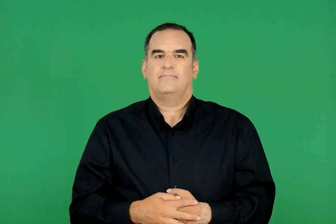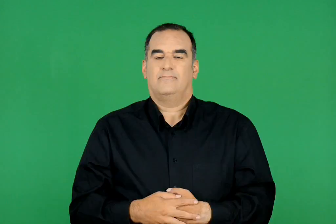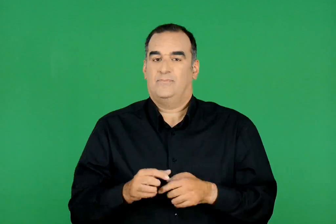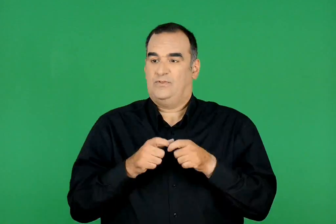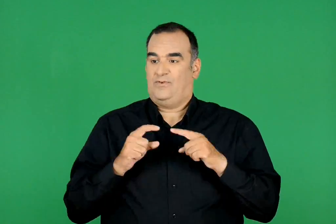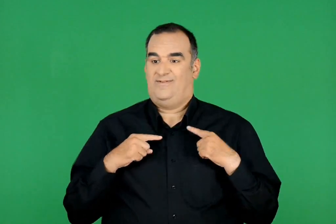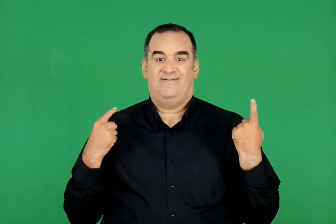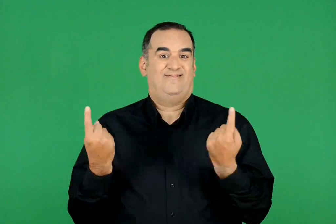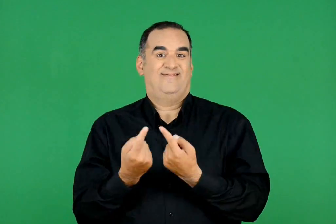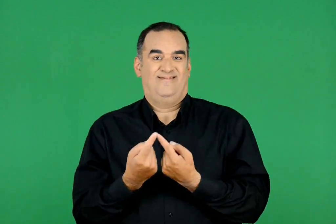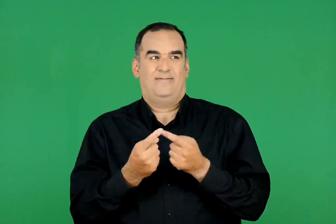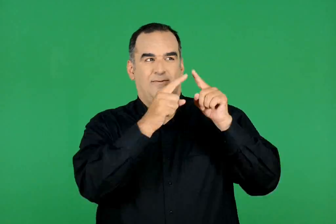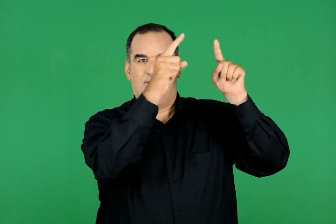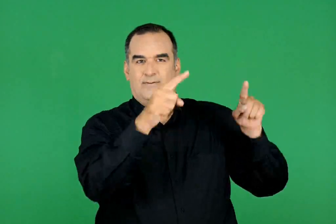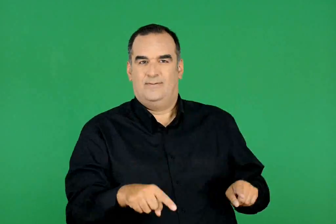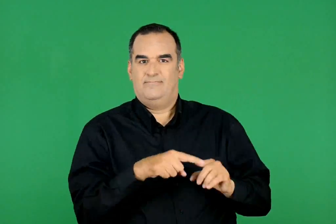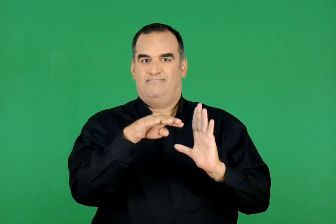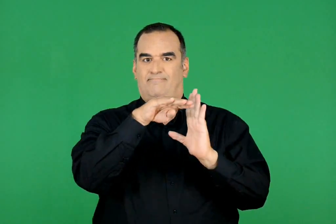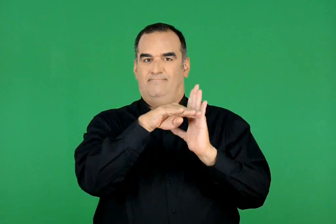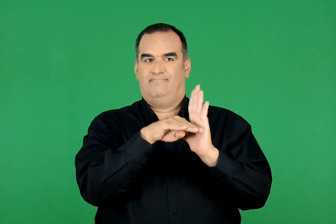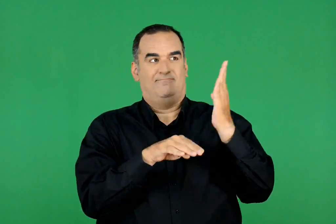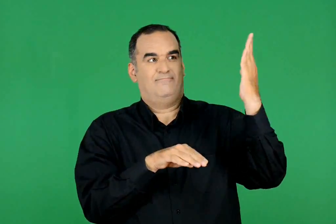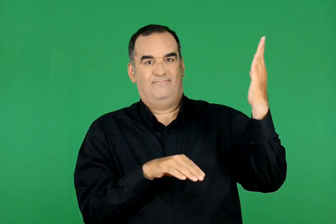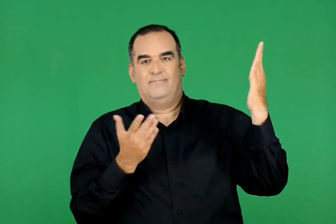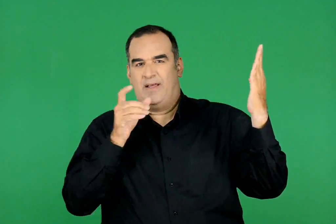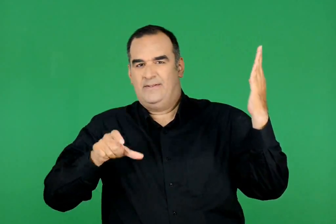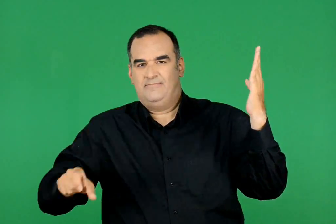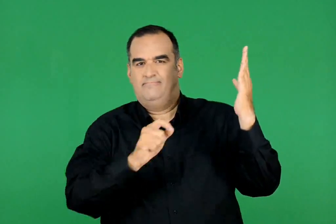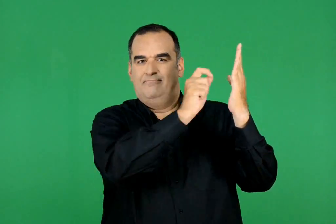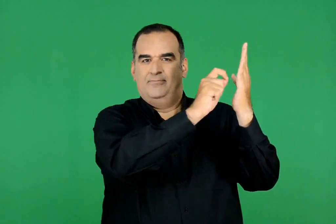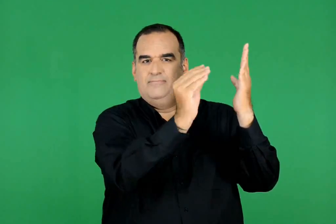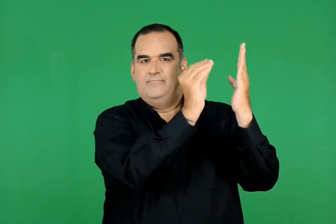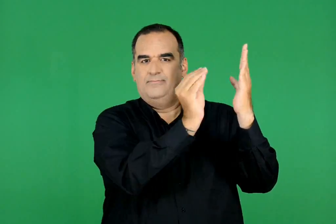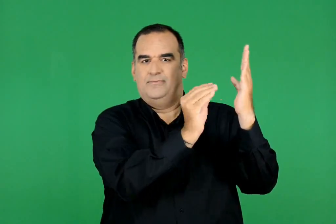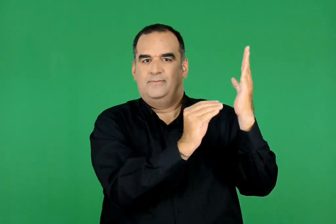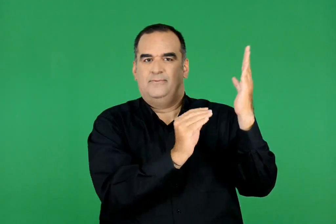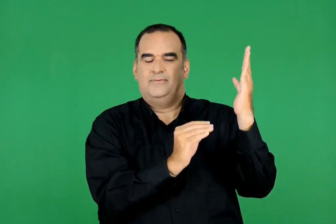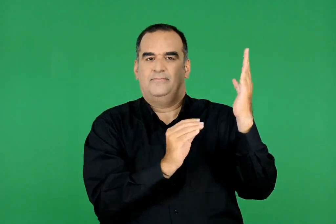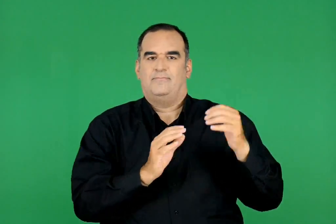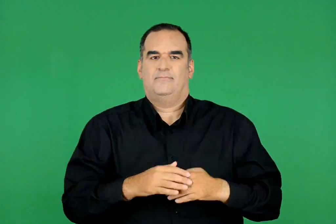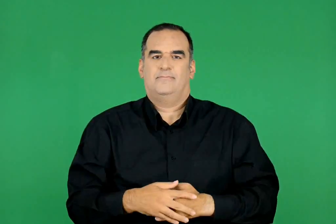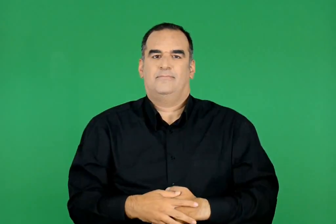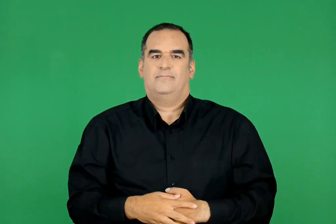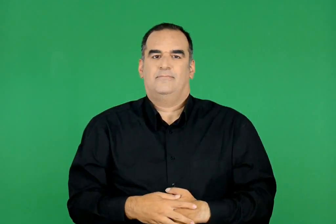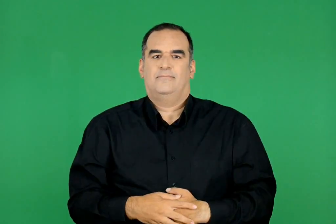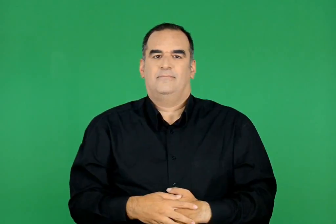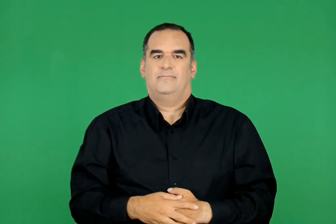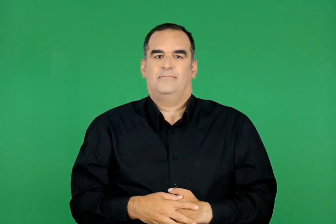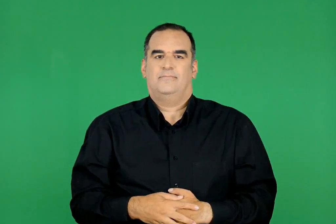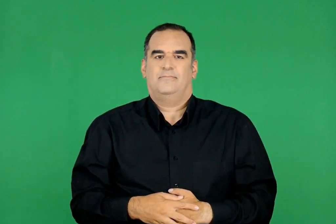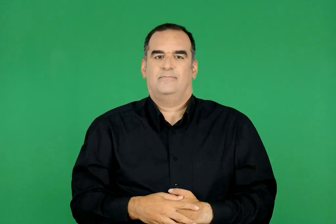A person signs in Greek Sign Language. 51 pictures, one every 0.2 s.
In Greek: στον πίνακα ανακοινώσεων μιας σχολικής αίθουσας οι μαθητές έγραψαν τους παρακάτω κανόνες
